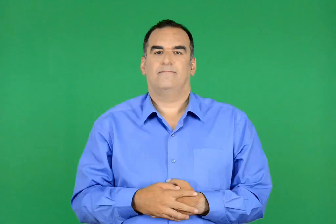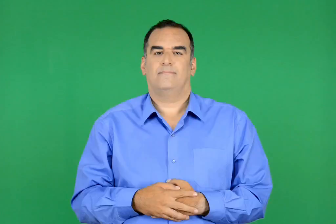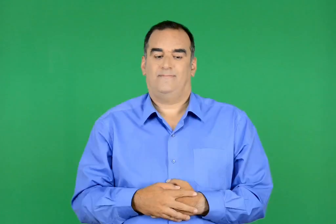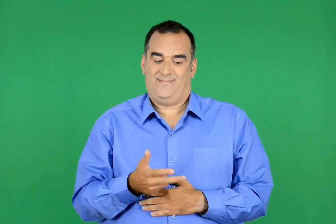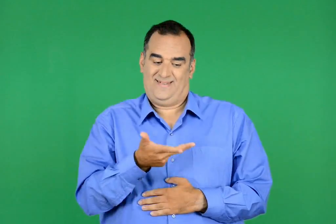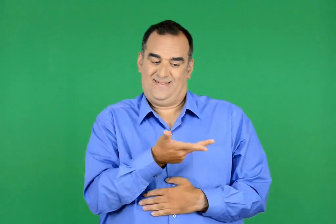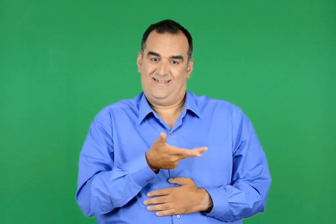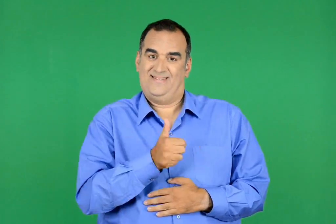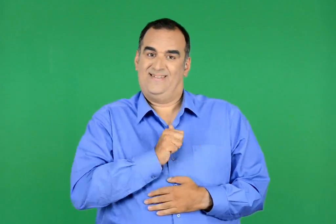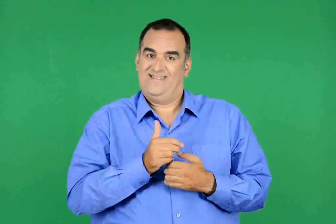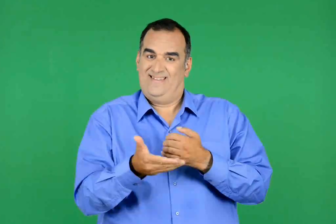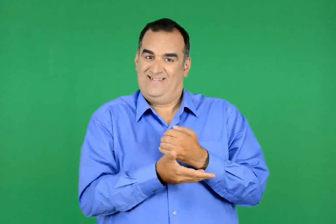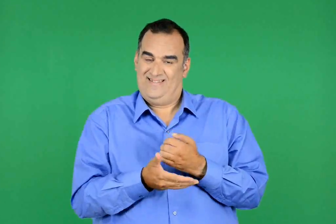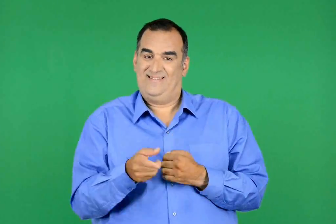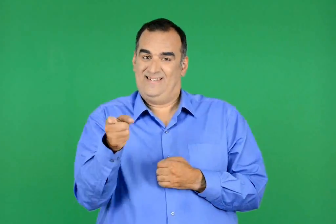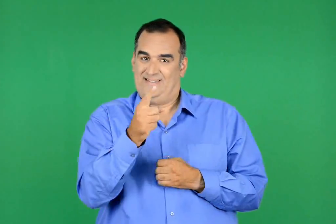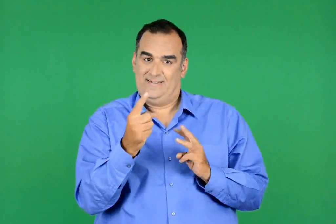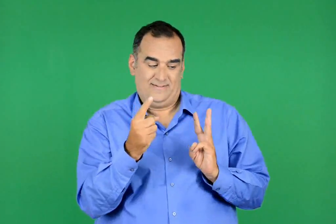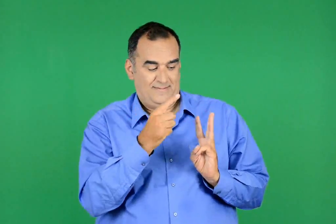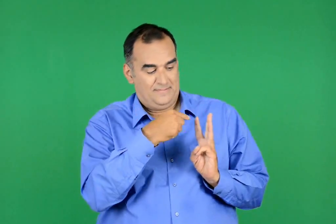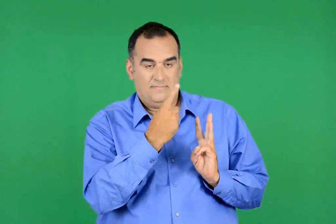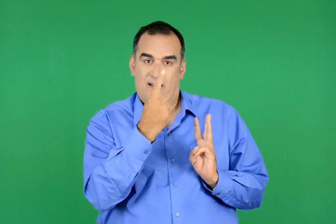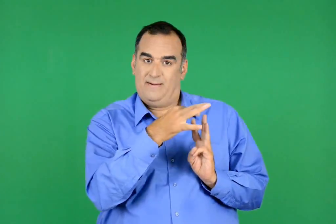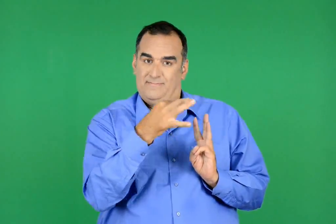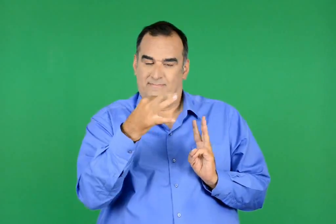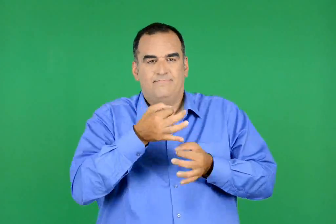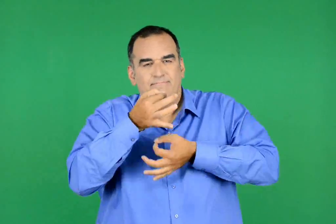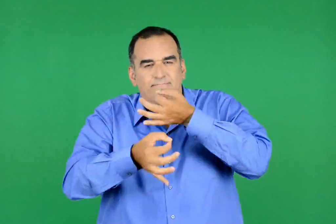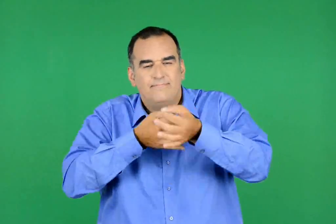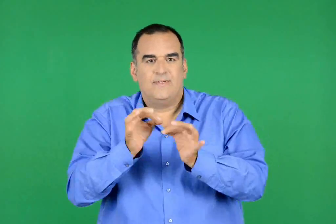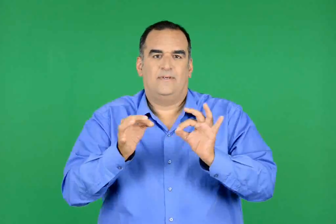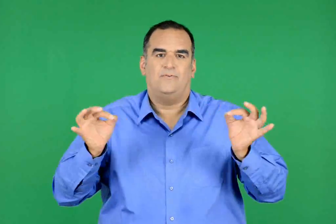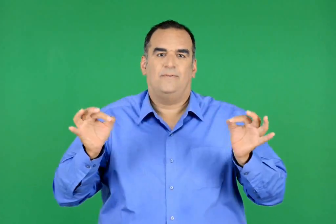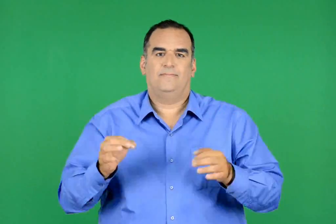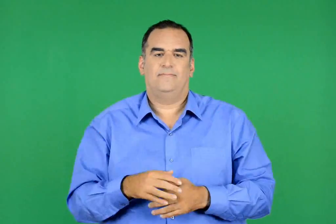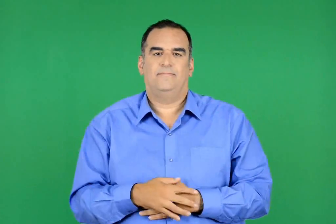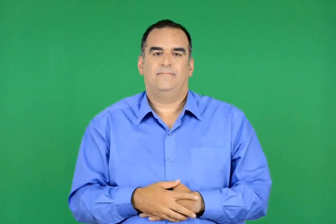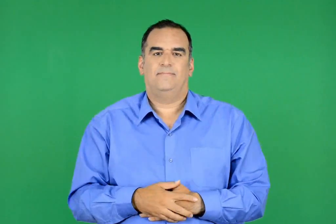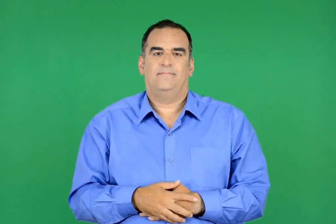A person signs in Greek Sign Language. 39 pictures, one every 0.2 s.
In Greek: διηγηθείτε την ιστορία από την πλευρά ενός από τους τρεις κτηματίες
